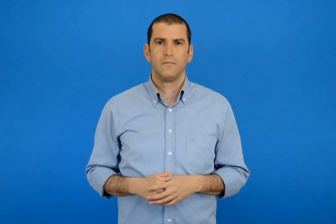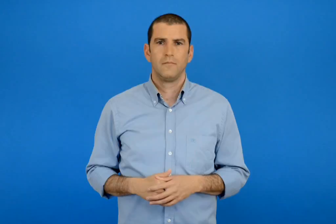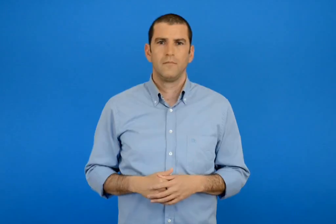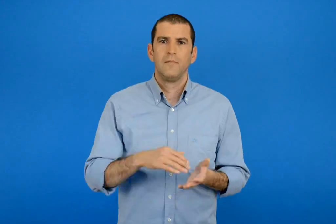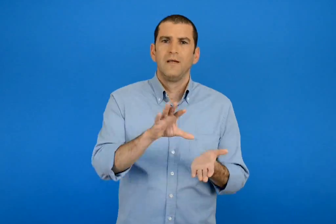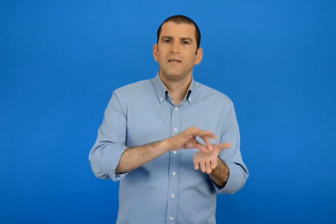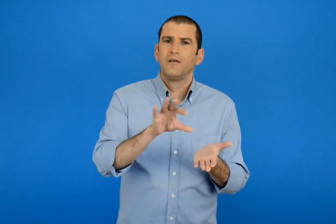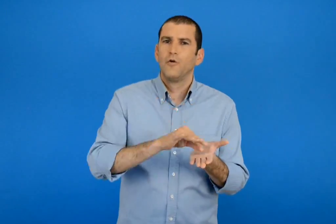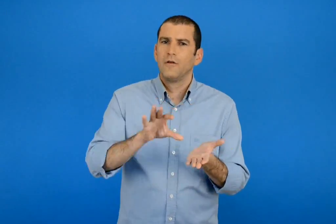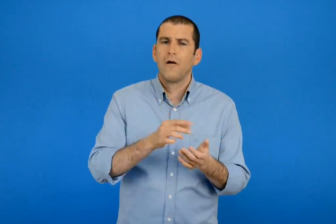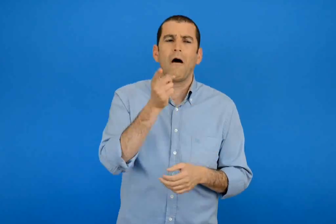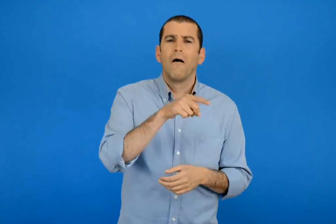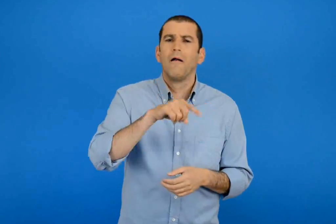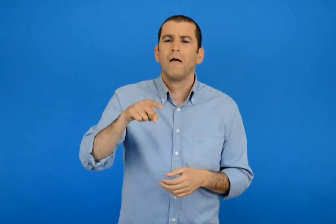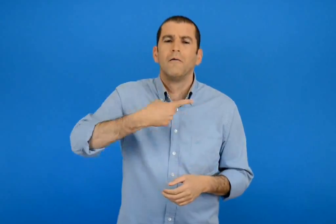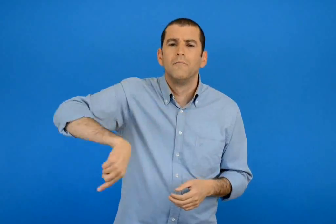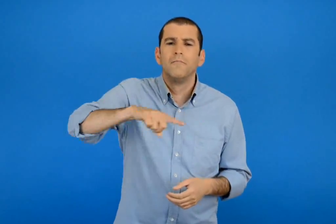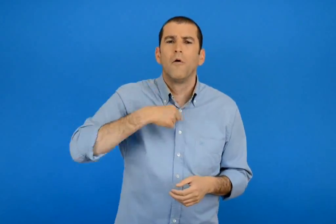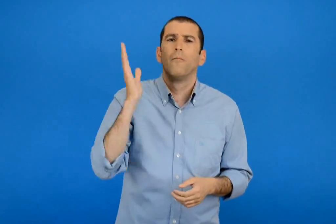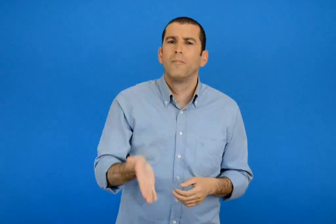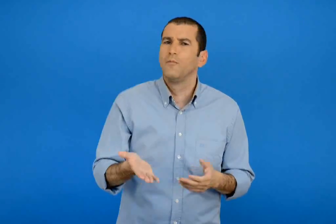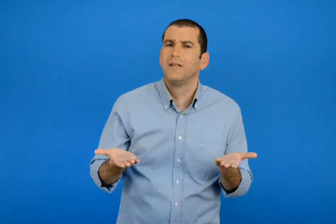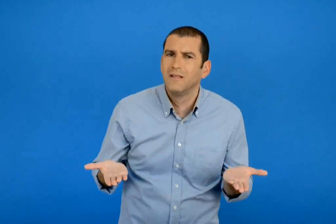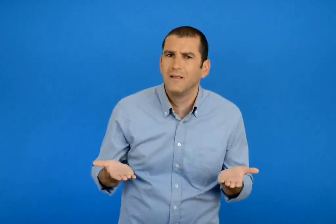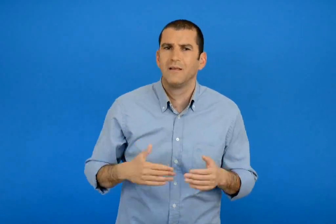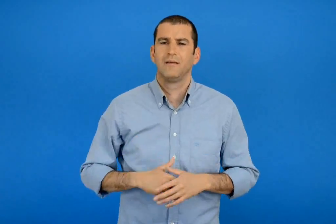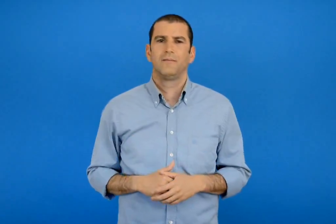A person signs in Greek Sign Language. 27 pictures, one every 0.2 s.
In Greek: τι άλλες συλλογές μπορείτε να κάνετε ;
